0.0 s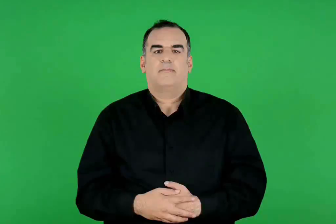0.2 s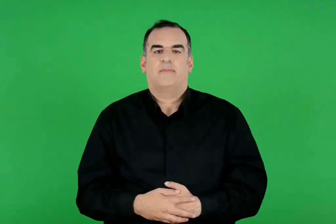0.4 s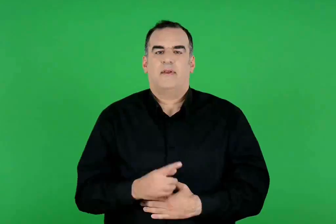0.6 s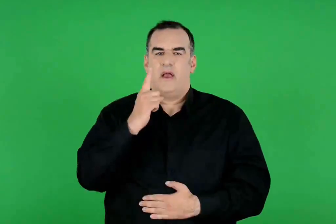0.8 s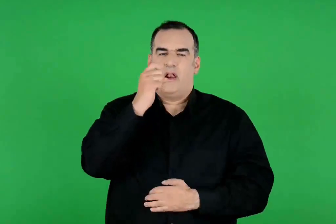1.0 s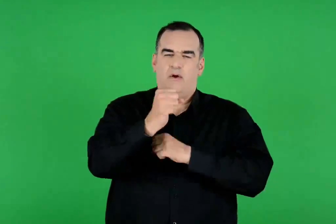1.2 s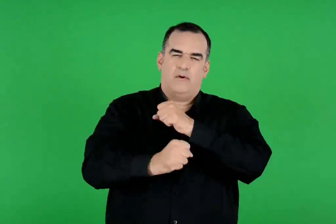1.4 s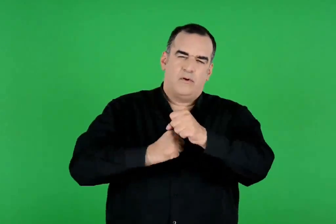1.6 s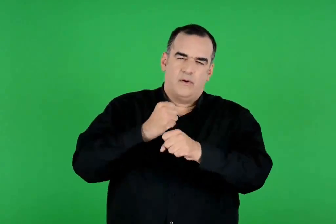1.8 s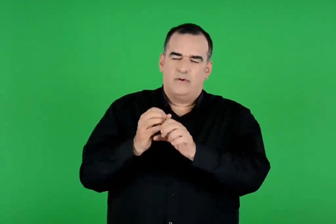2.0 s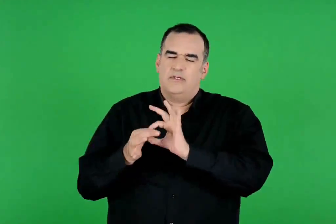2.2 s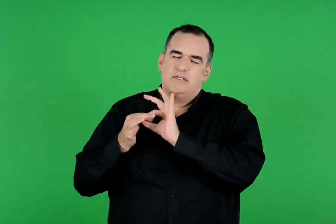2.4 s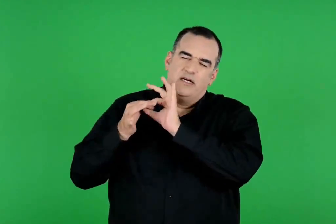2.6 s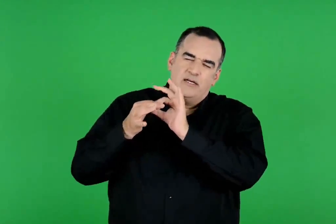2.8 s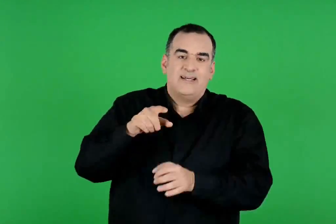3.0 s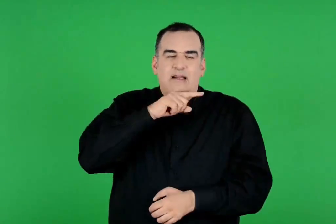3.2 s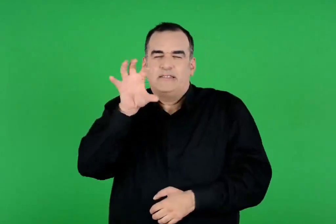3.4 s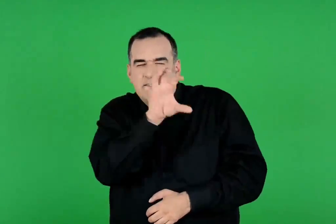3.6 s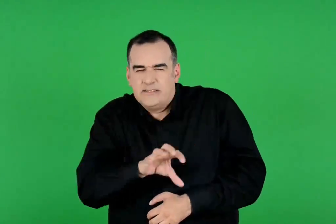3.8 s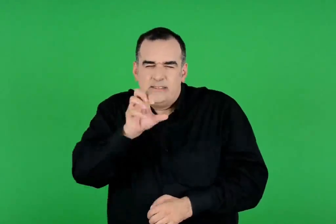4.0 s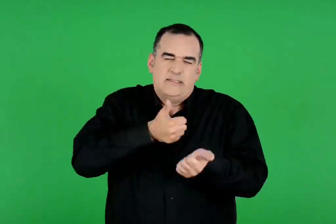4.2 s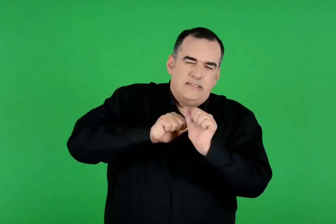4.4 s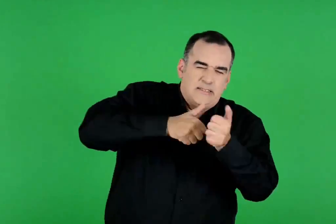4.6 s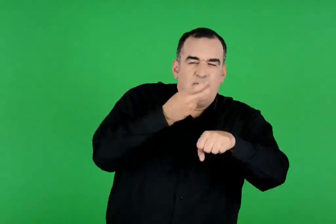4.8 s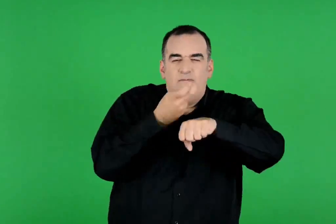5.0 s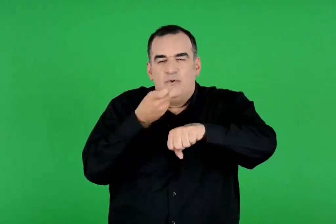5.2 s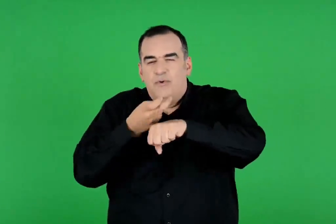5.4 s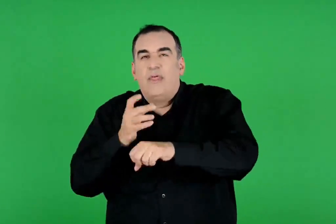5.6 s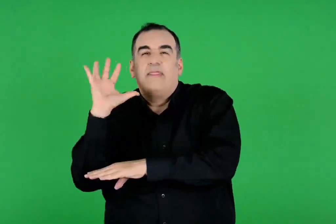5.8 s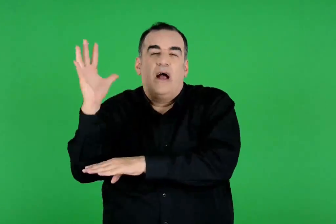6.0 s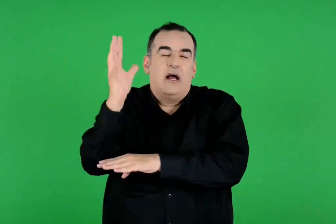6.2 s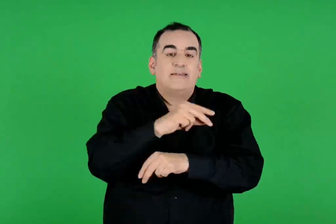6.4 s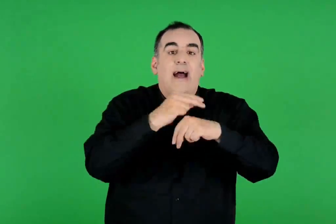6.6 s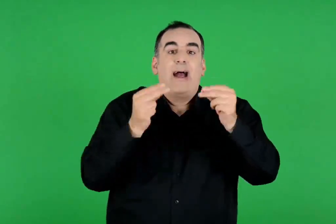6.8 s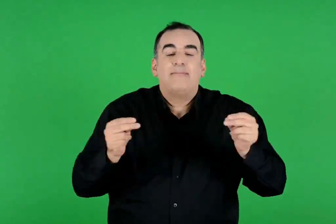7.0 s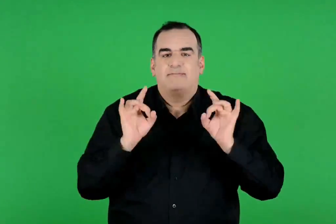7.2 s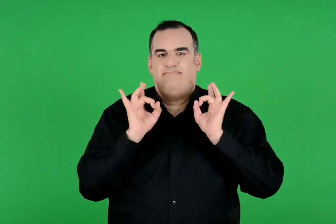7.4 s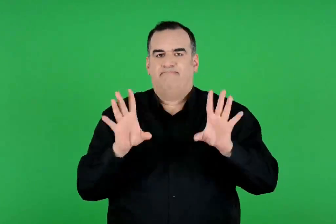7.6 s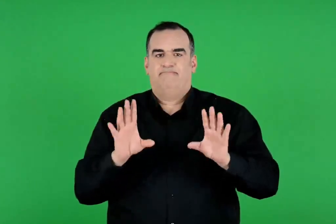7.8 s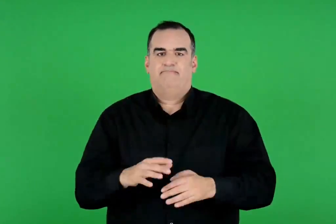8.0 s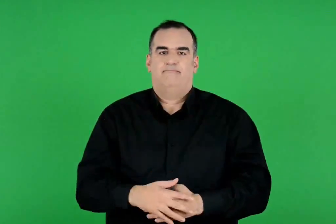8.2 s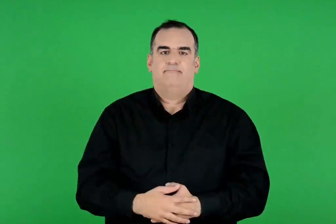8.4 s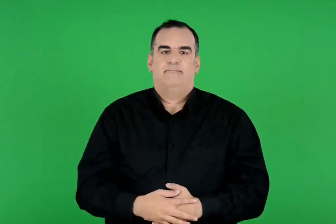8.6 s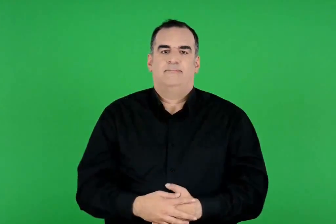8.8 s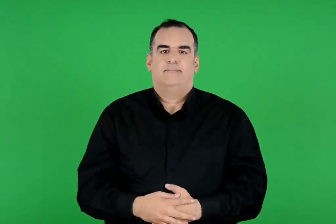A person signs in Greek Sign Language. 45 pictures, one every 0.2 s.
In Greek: έναν ολόκληρο χρόνο το κυνηγούσε ο ηρακλής στα βουνά και στα δάση χωρίς αποτέλεσμα
